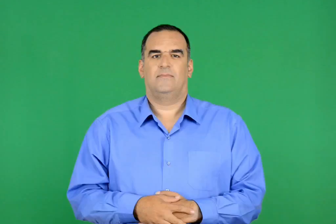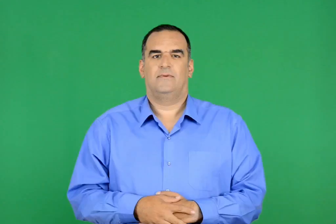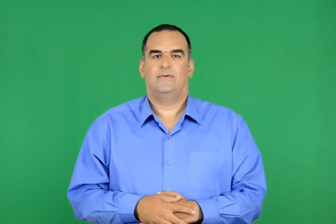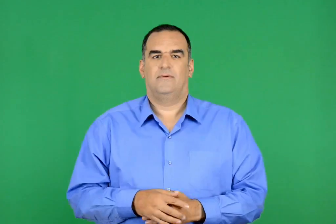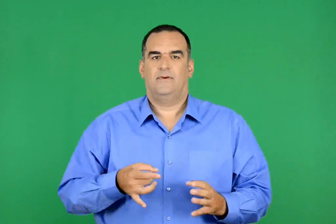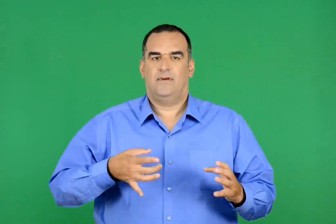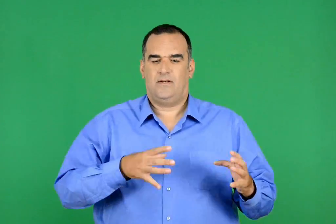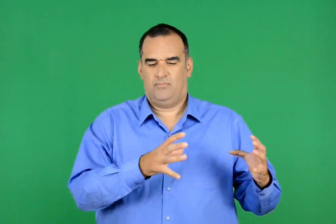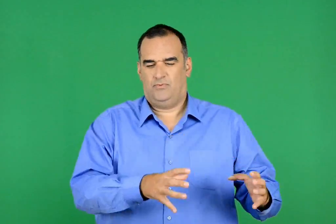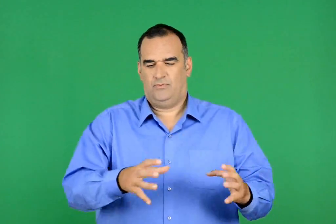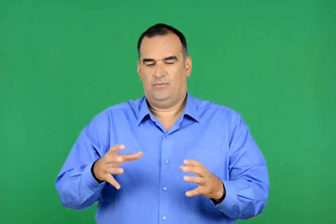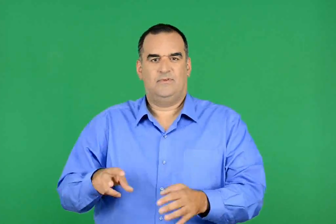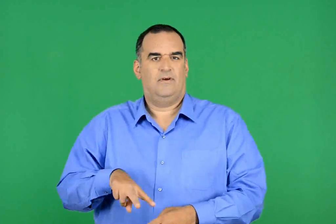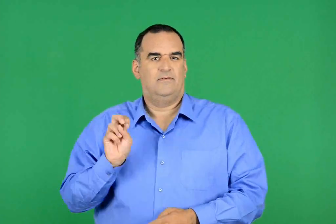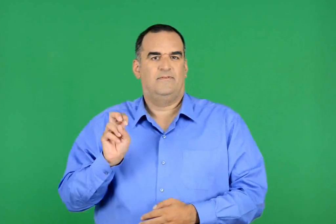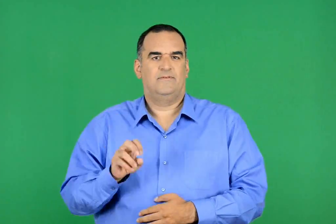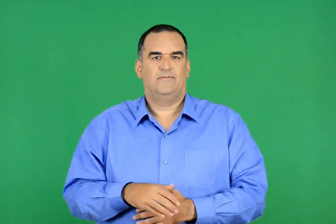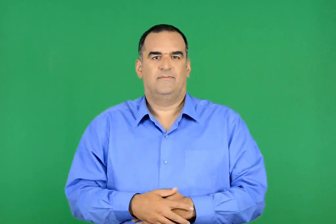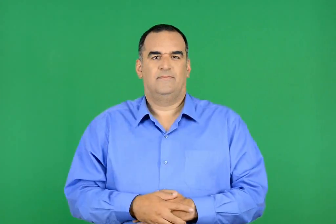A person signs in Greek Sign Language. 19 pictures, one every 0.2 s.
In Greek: ο κλέφτης των καρπουζιών
